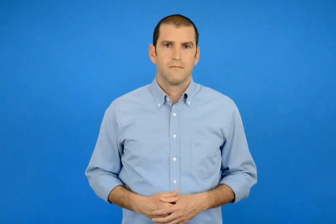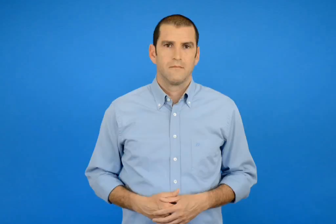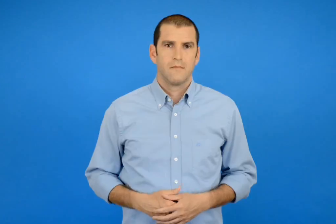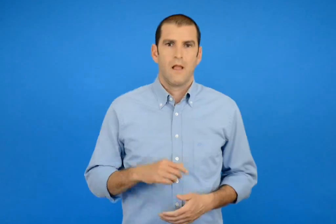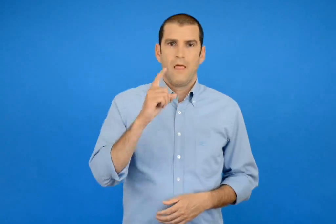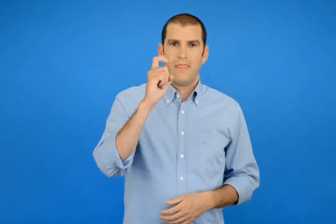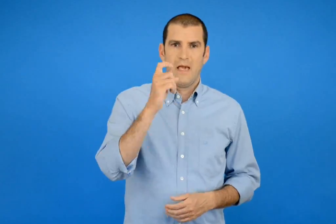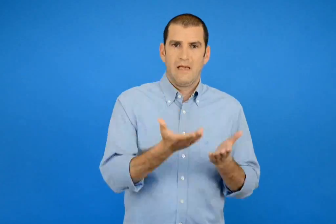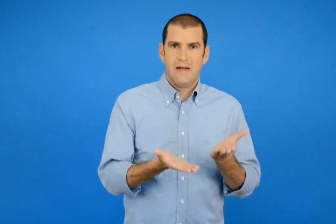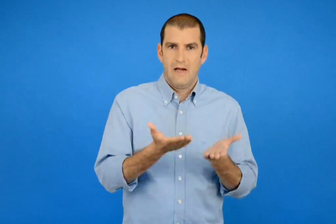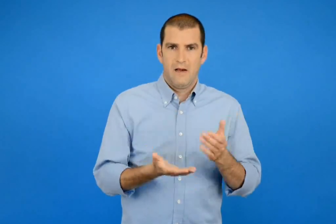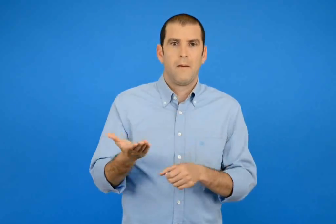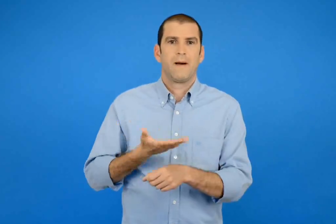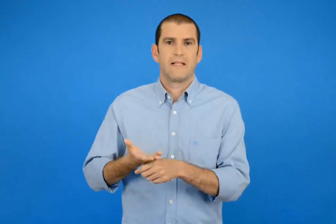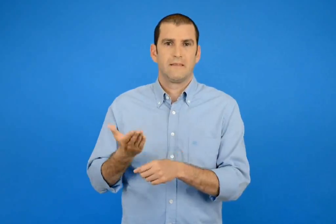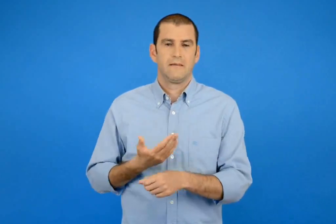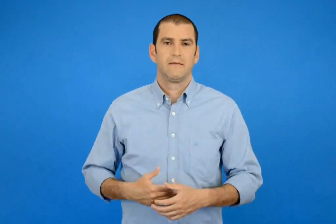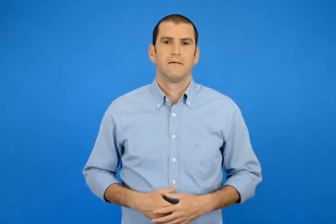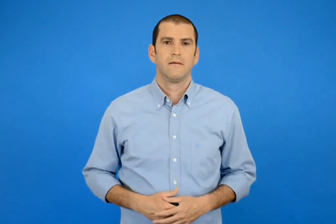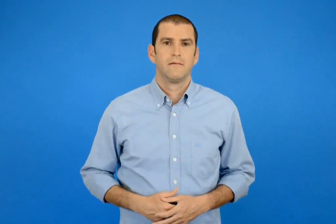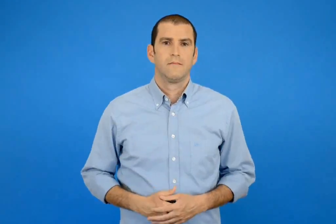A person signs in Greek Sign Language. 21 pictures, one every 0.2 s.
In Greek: 10 κιλά πατάτες
